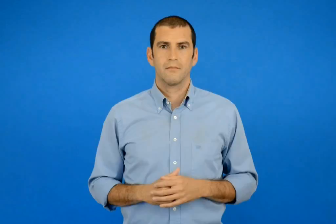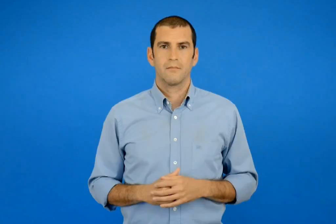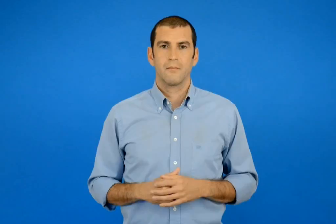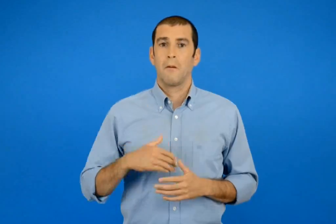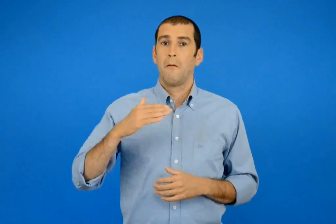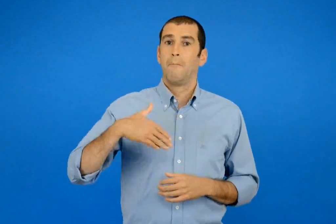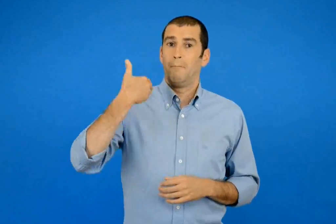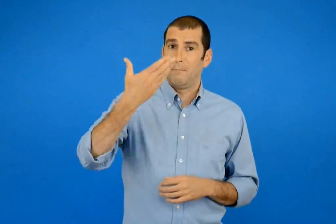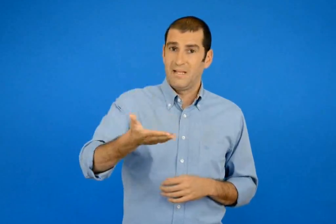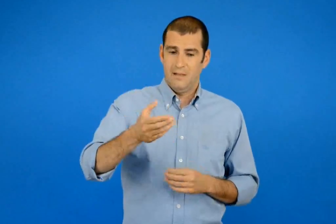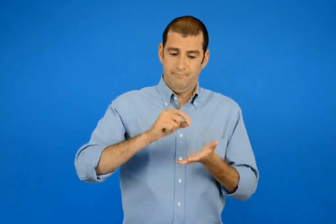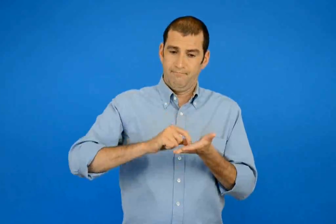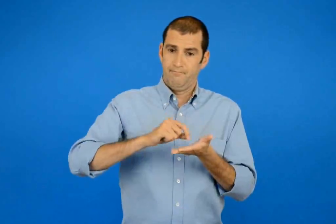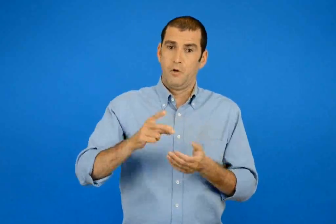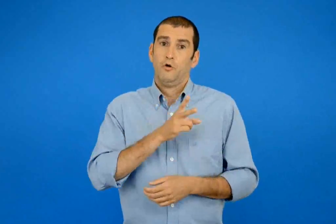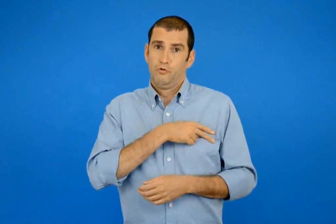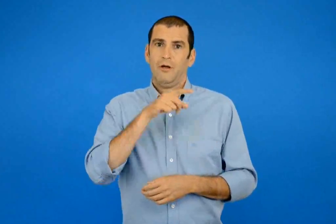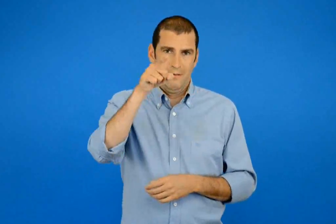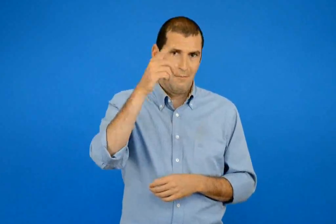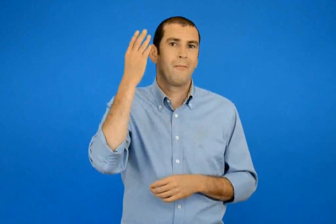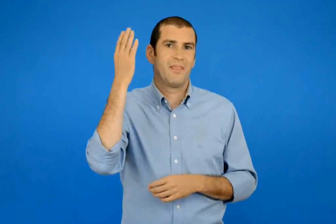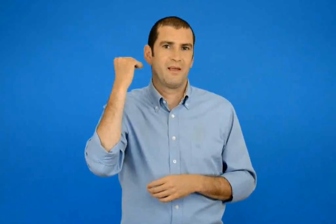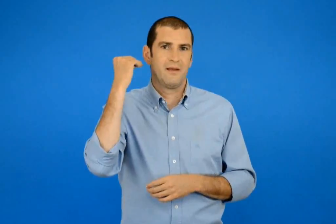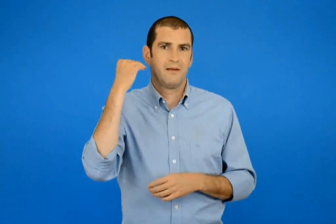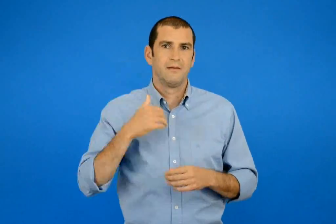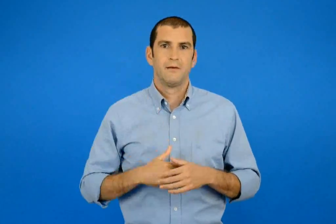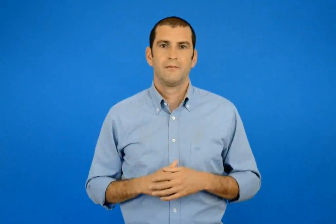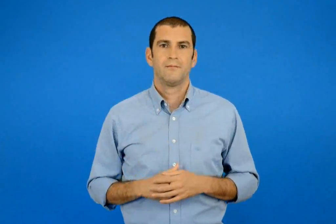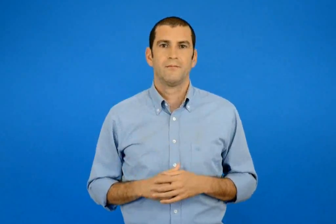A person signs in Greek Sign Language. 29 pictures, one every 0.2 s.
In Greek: έπειτα μαθέ να τα γράφεις σωστά
